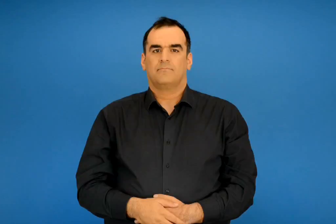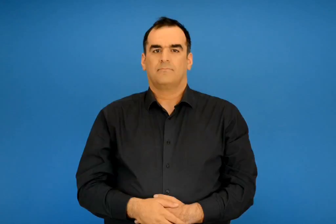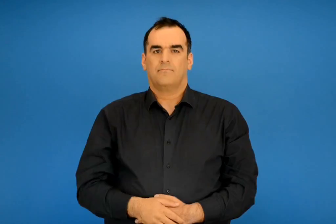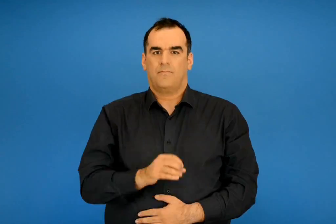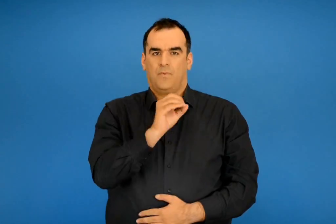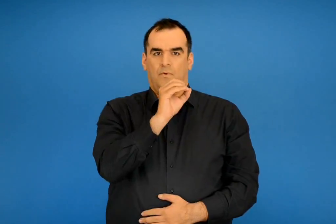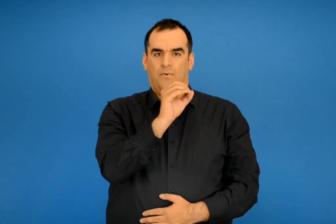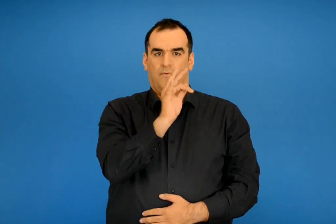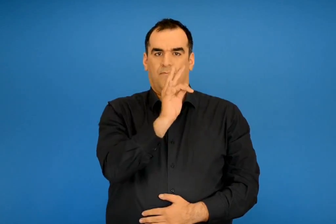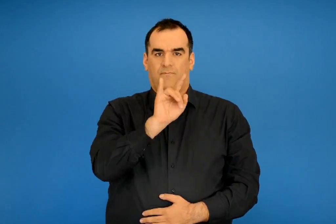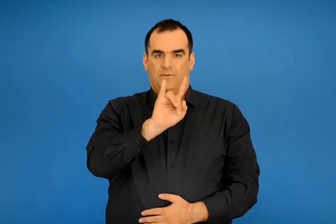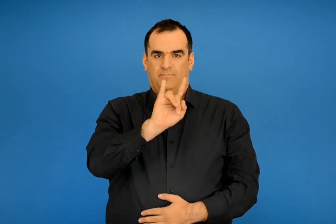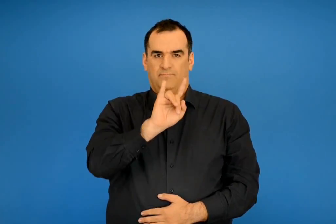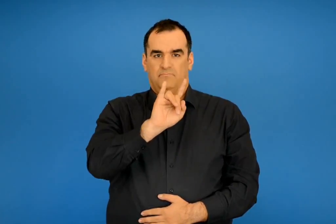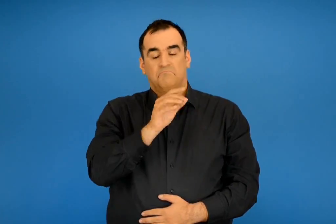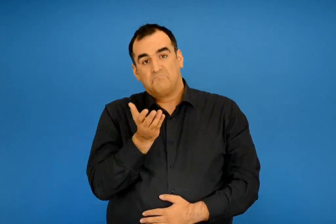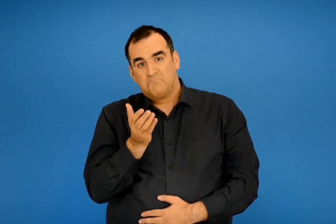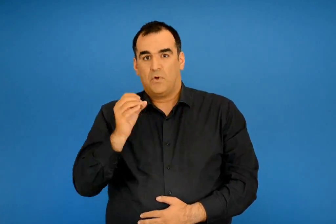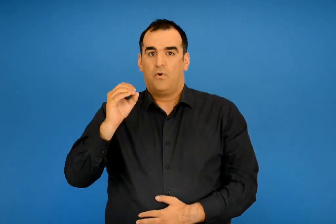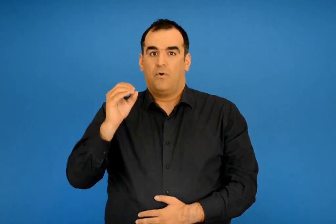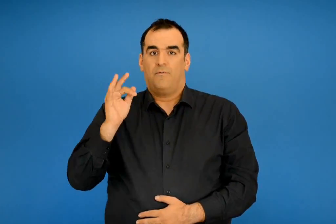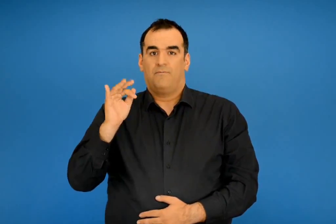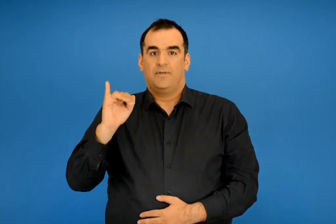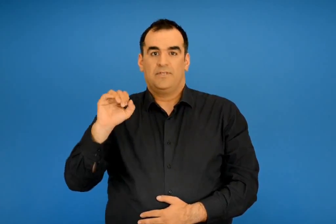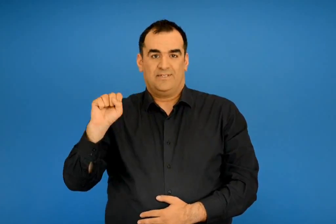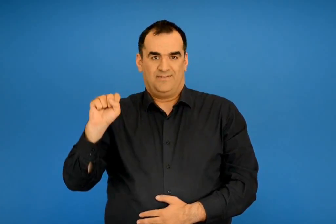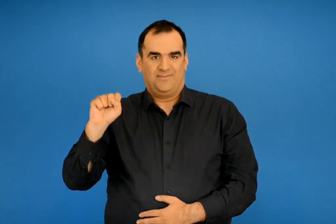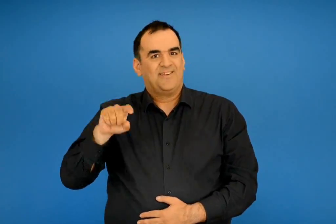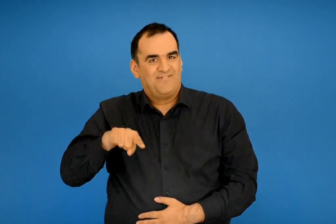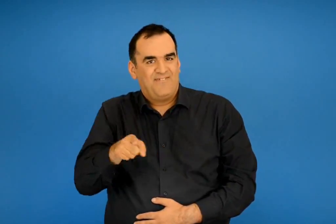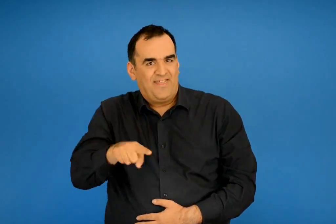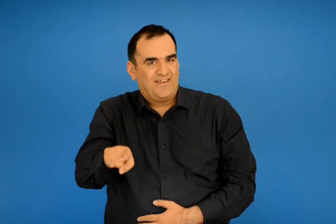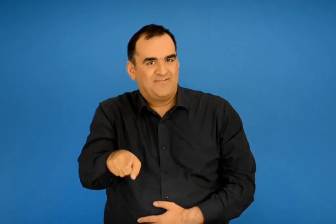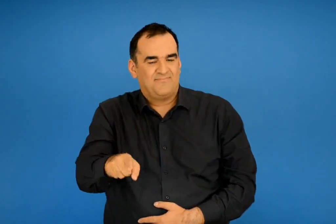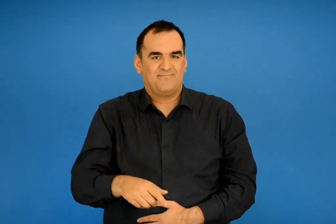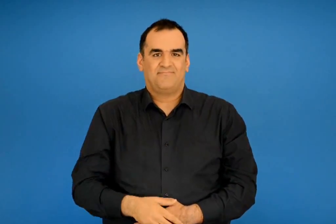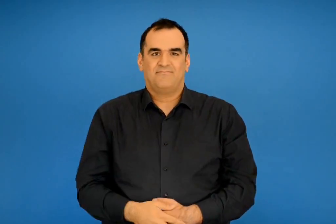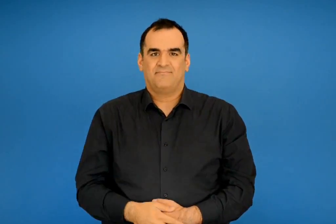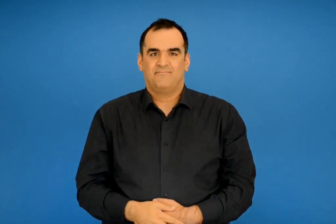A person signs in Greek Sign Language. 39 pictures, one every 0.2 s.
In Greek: οφη/οφις φίδι
